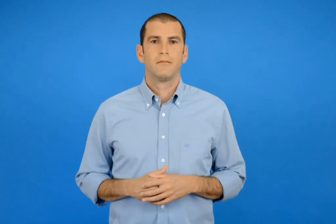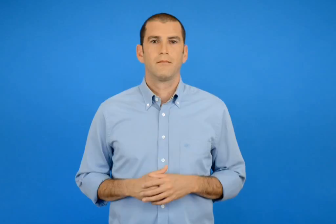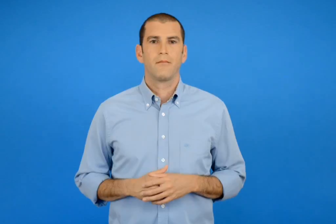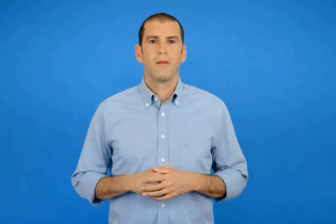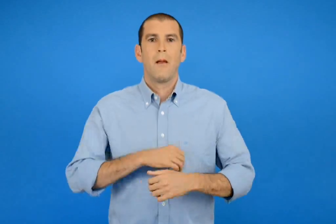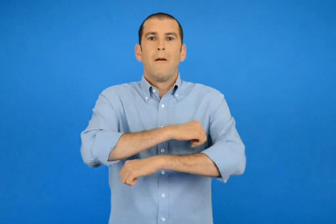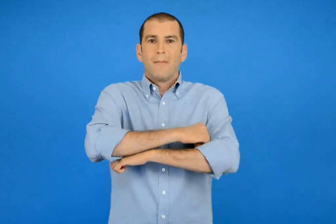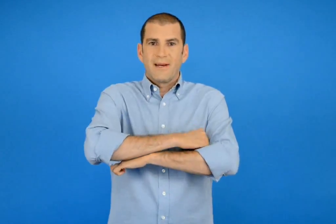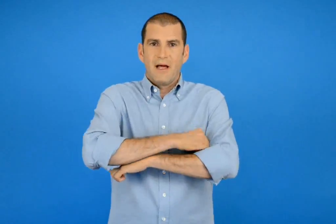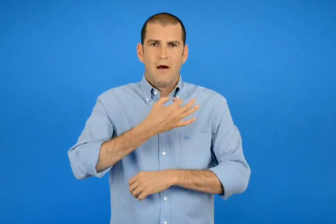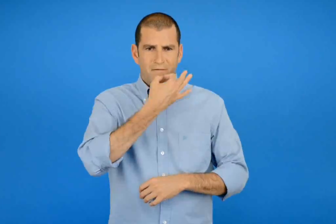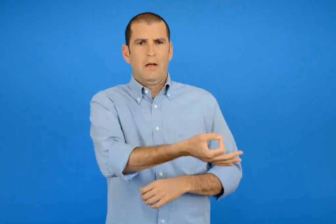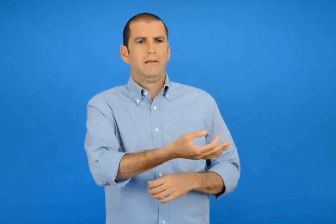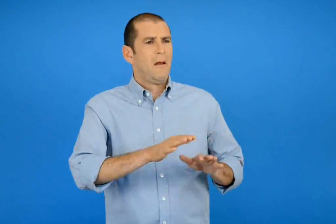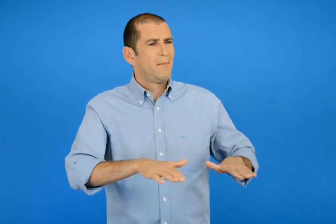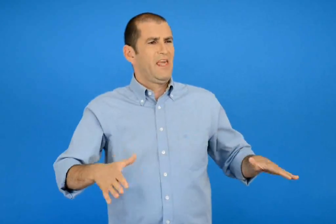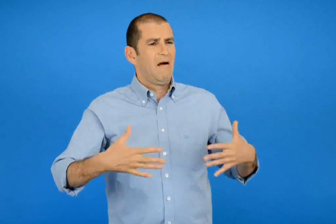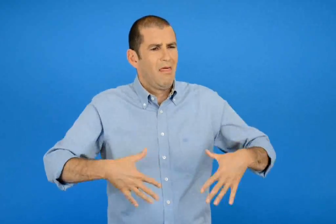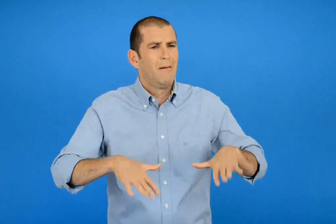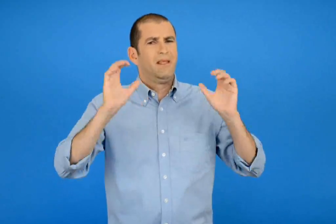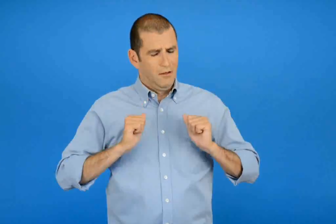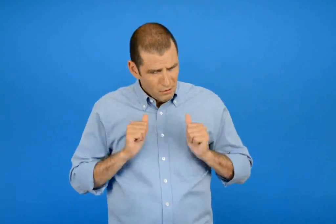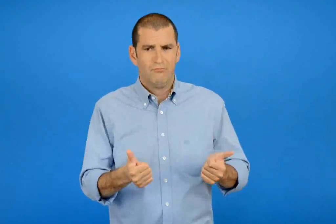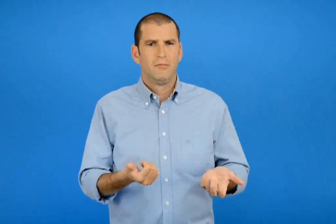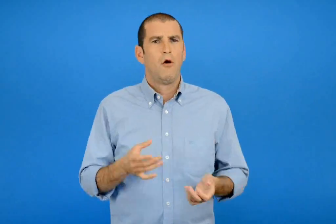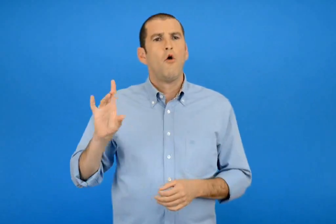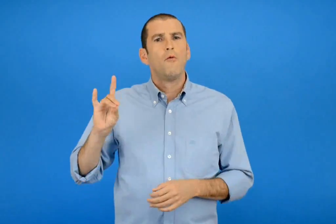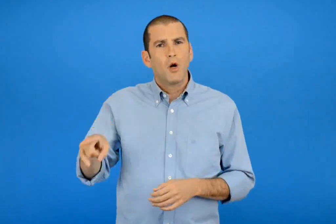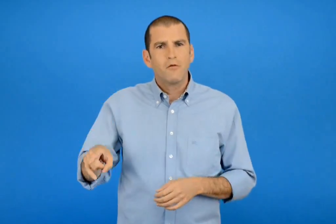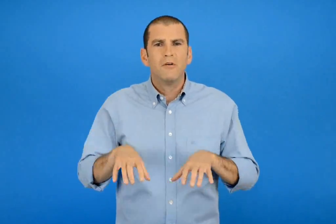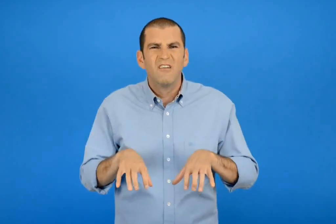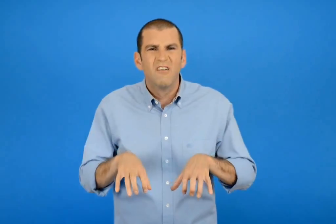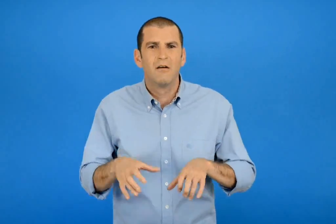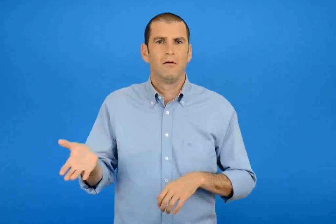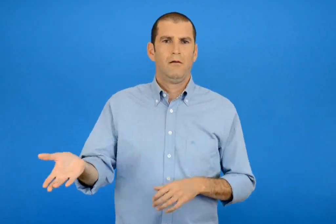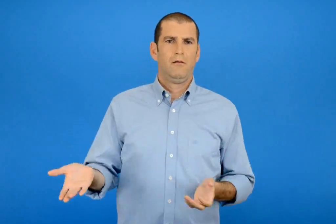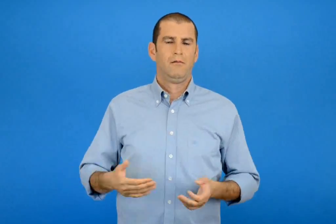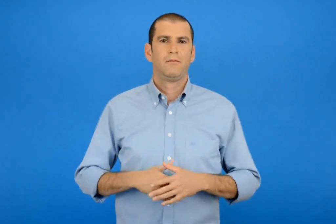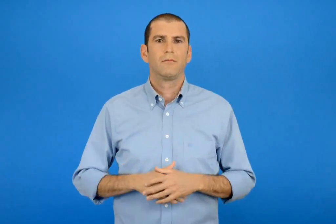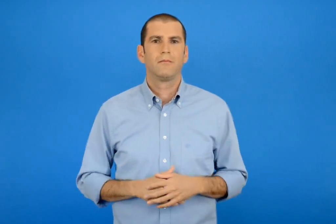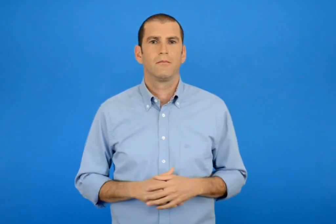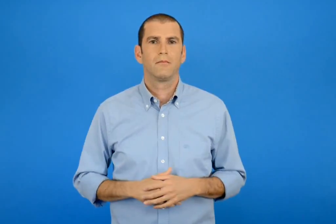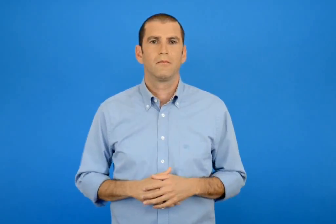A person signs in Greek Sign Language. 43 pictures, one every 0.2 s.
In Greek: παιδιά μη χάνετε το θάρρος σας φωνάζει η μαρίνα ο μολυβιος είναι που γρυλίζει
